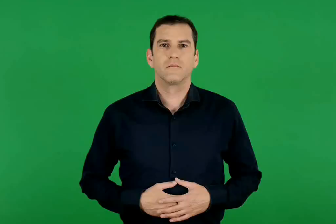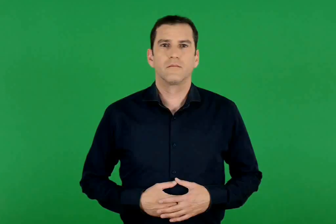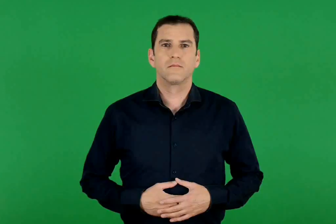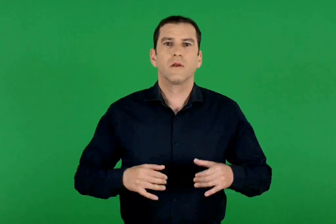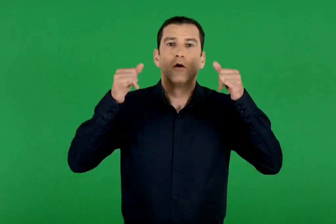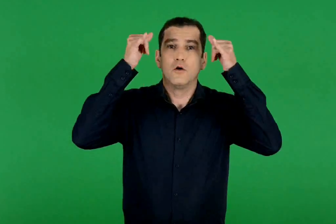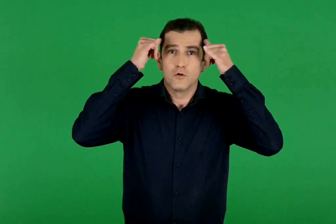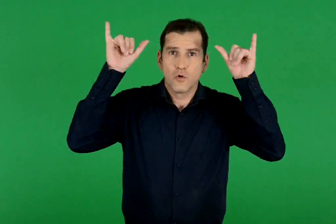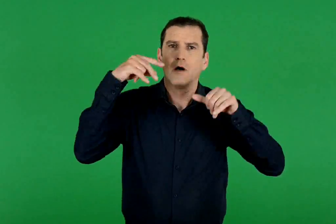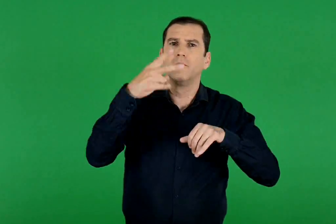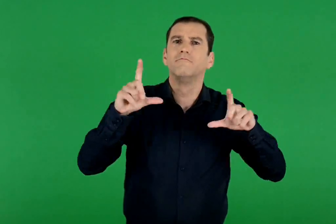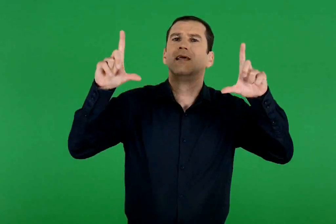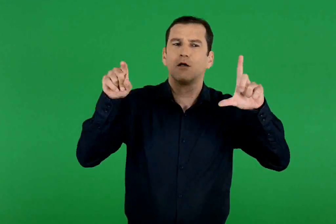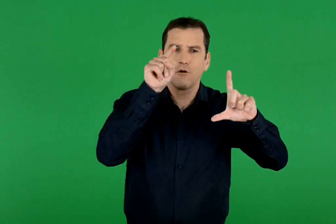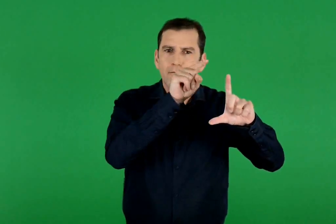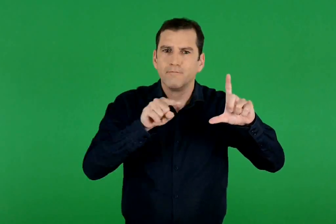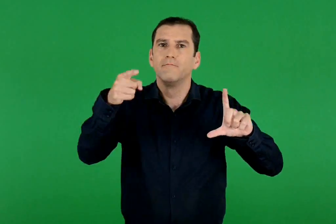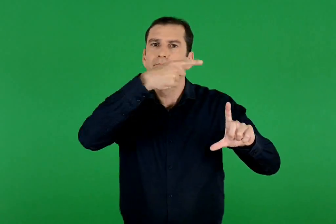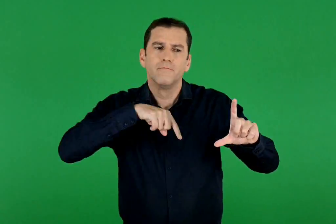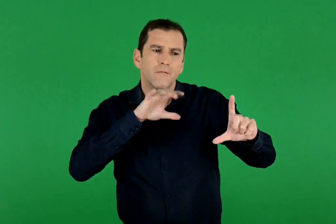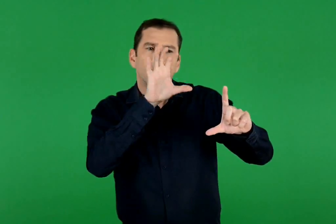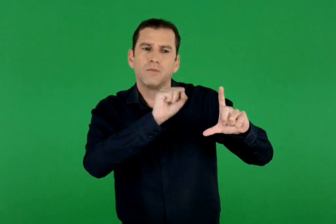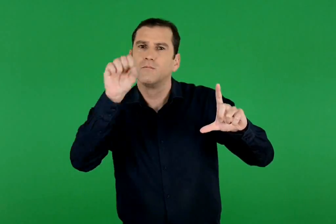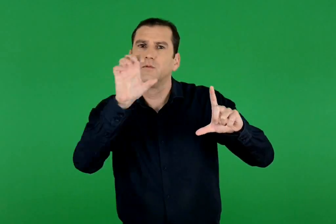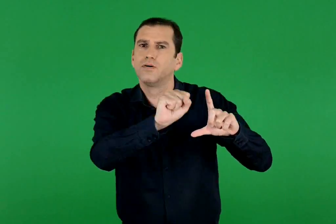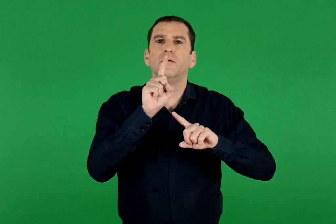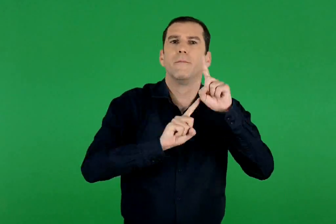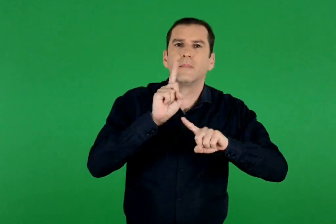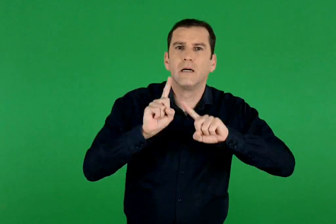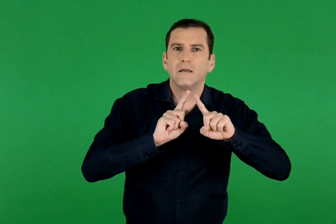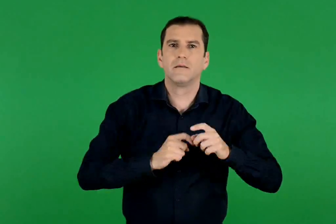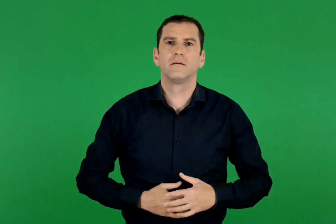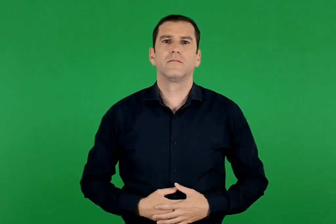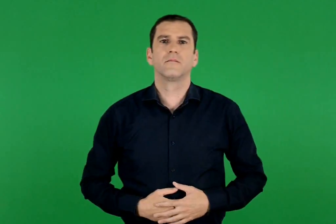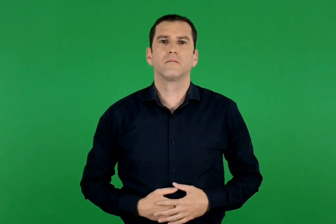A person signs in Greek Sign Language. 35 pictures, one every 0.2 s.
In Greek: ποια από τα ζώα της εικόνας αναγνωρίζουμε ;
